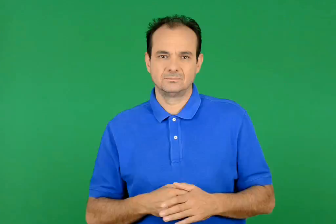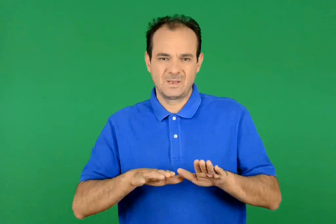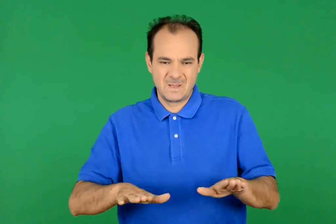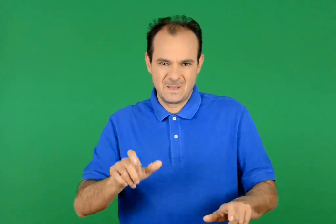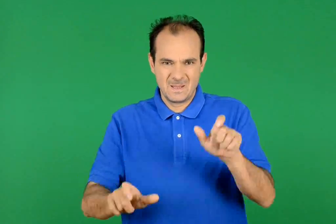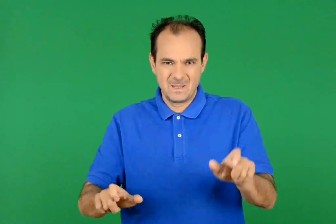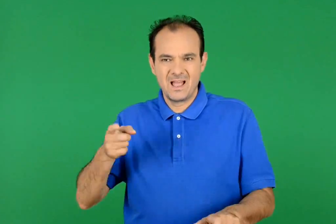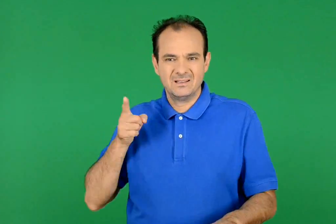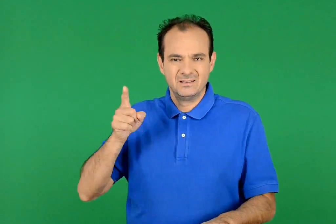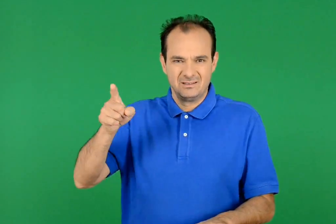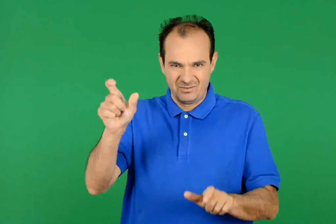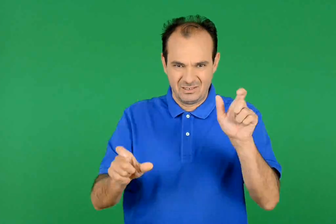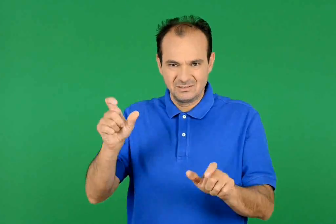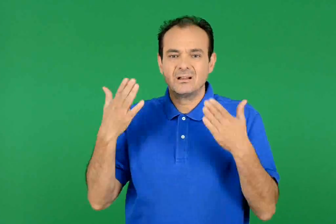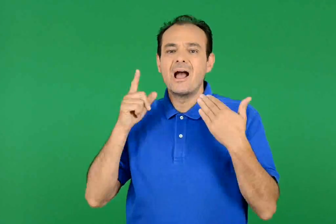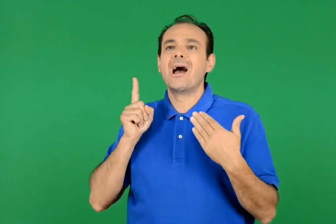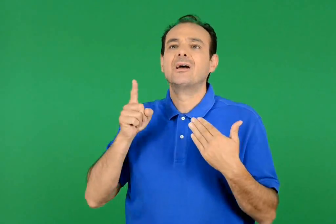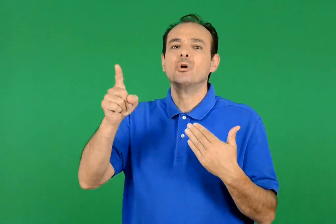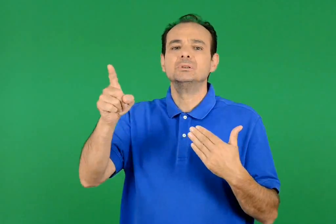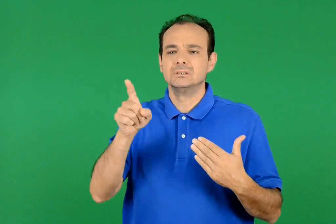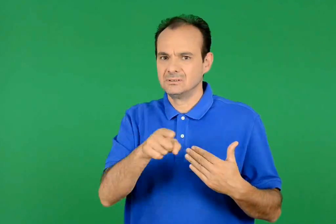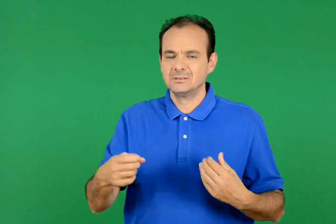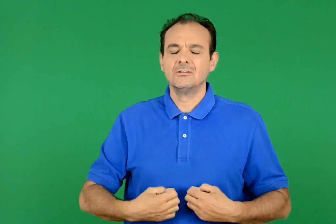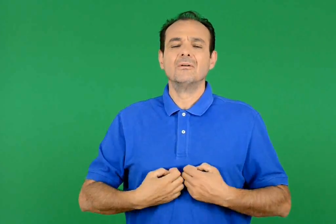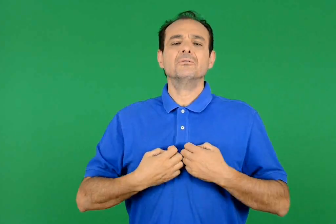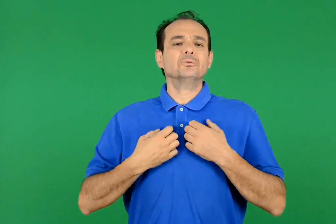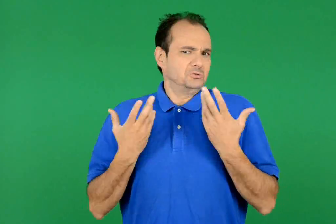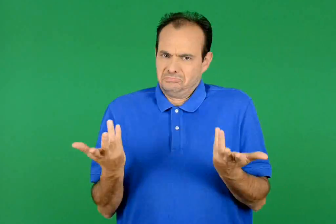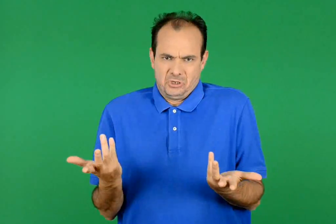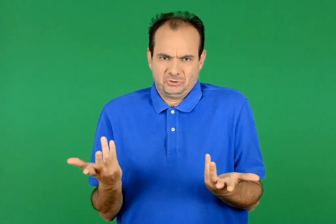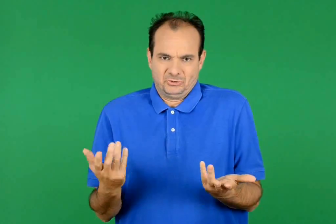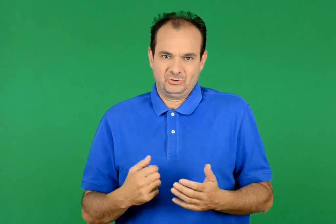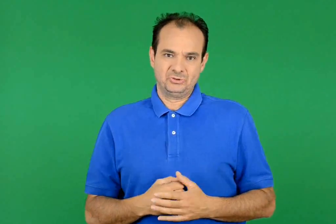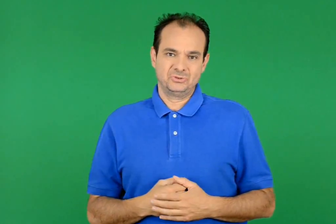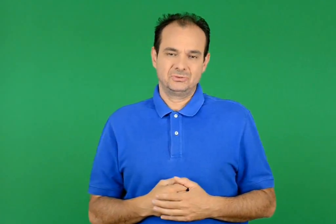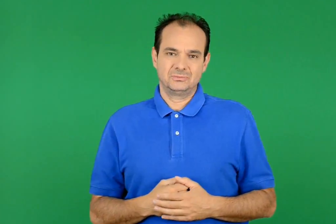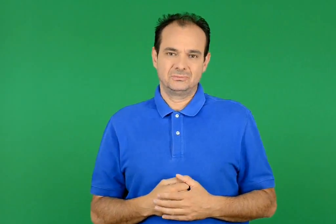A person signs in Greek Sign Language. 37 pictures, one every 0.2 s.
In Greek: πώς νιώθουν στην εκδρομή τους οι μικροί ταξιδιώτες ;
